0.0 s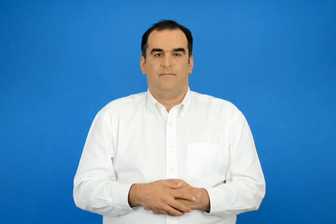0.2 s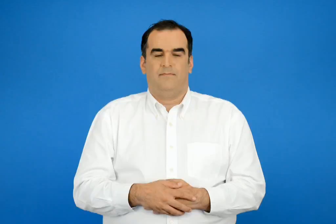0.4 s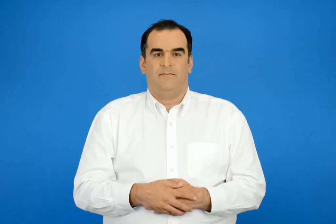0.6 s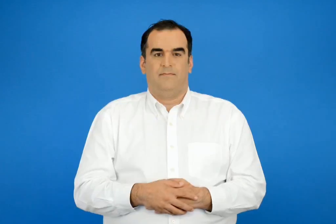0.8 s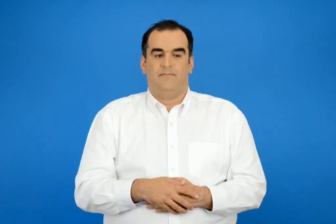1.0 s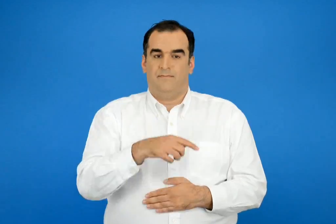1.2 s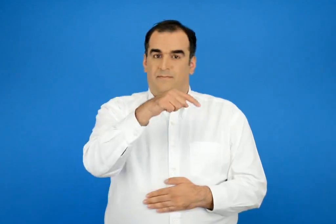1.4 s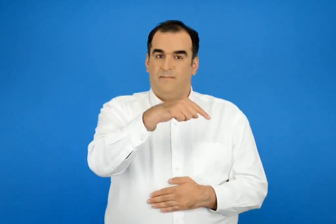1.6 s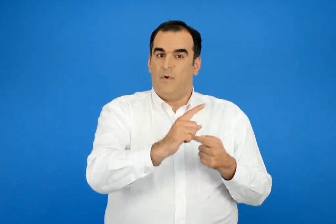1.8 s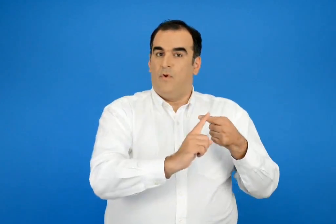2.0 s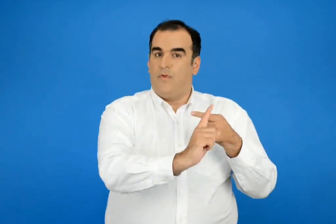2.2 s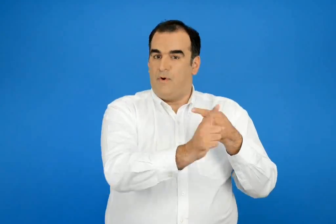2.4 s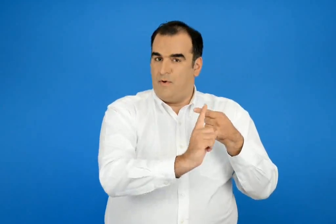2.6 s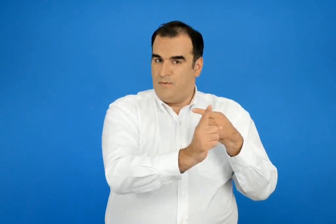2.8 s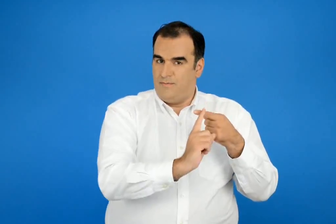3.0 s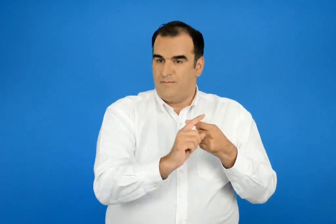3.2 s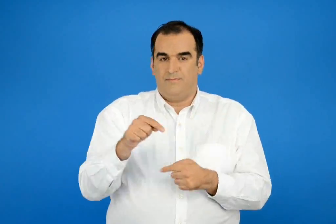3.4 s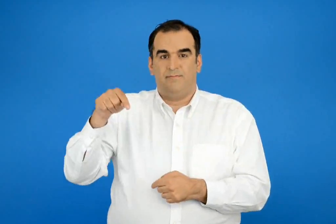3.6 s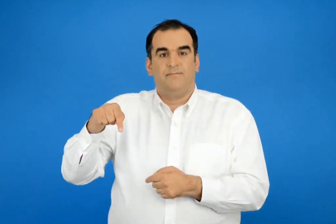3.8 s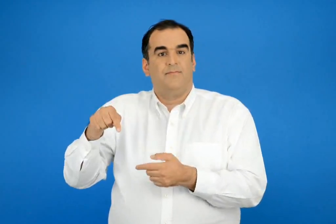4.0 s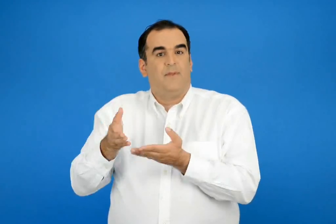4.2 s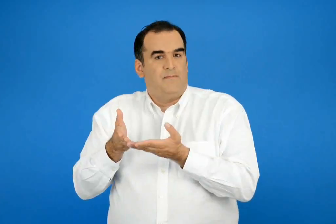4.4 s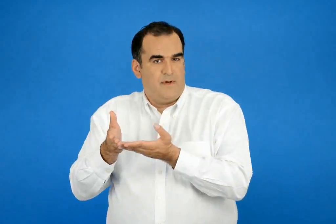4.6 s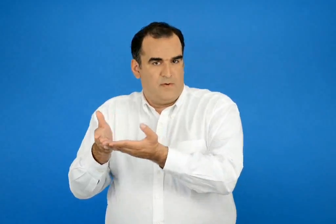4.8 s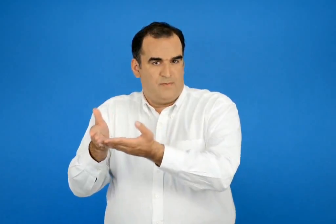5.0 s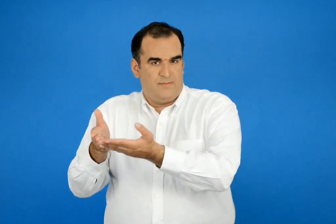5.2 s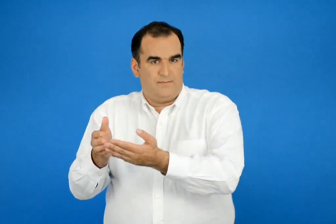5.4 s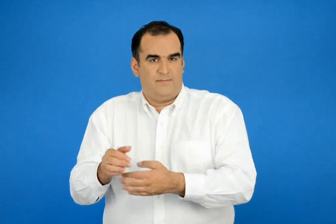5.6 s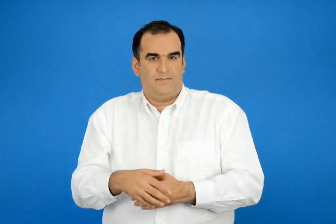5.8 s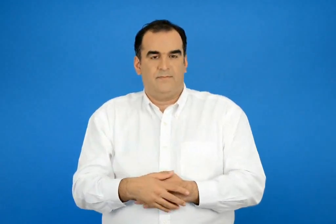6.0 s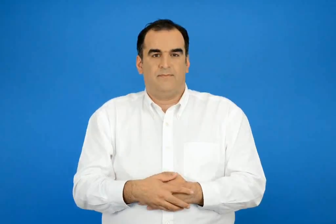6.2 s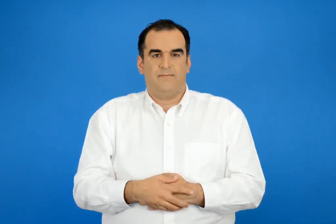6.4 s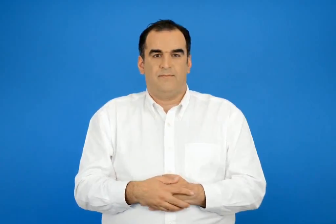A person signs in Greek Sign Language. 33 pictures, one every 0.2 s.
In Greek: το δρομολόγιο το πλοίο
